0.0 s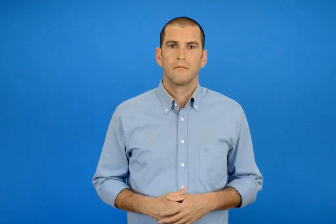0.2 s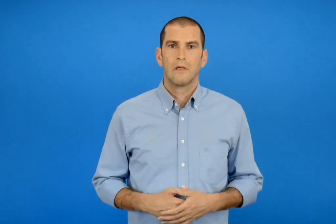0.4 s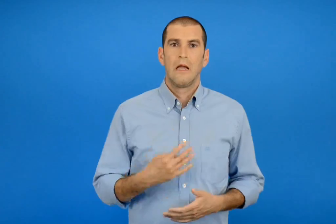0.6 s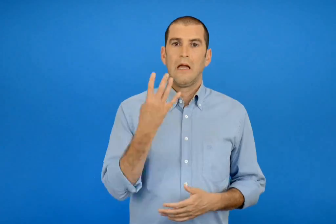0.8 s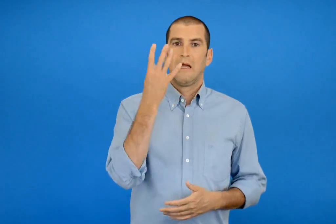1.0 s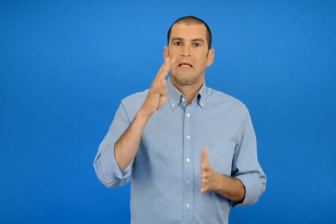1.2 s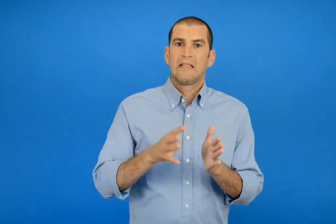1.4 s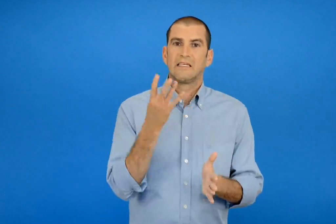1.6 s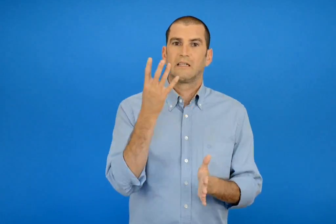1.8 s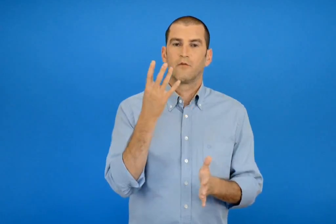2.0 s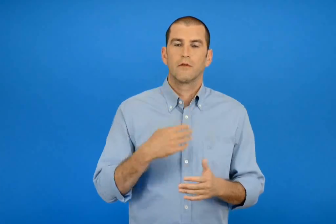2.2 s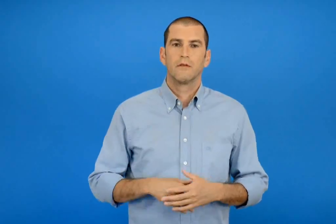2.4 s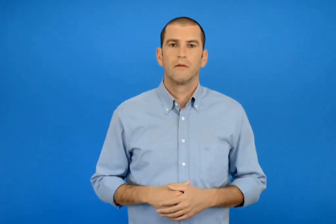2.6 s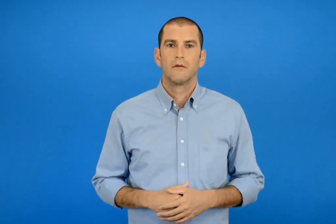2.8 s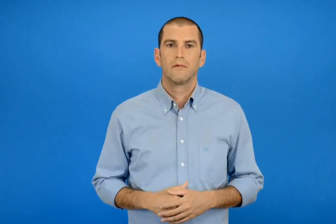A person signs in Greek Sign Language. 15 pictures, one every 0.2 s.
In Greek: 4 φορές
